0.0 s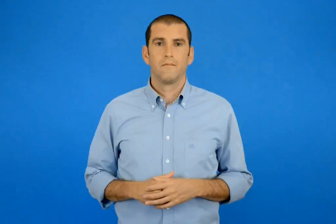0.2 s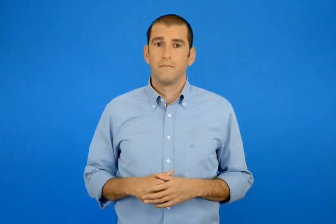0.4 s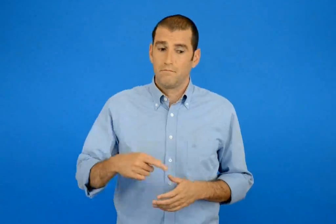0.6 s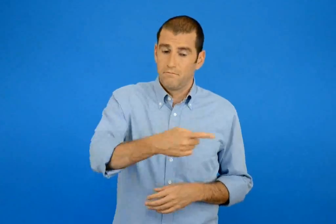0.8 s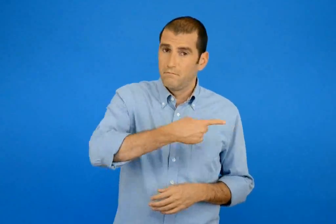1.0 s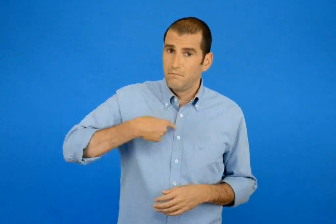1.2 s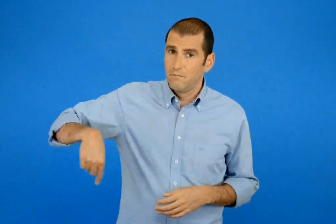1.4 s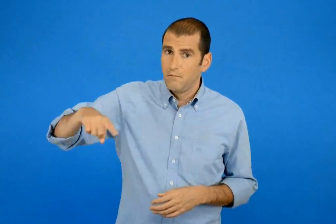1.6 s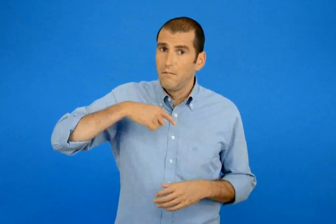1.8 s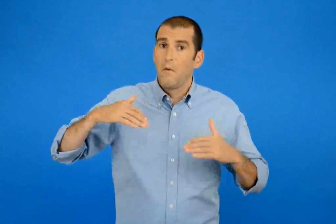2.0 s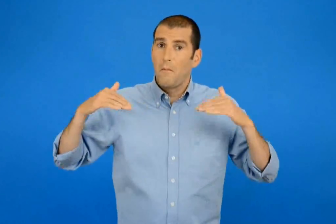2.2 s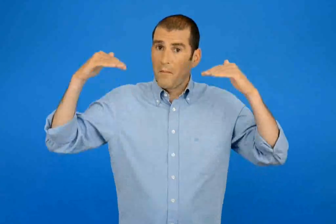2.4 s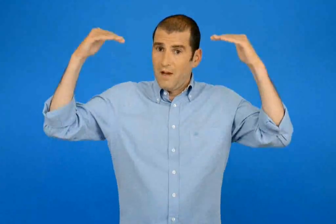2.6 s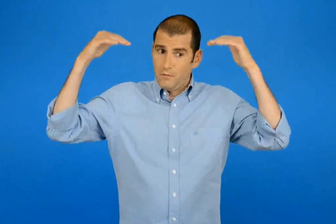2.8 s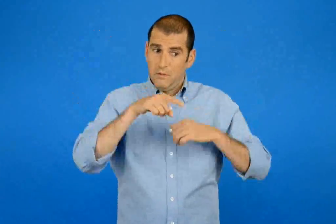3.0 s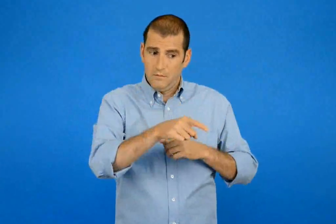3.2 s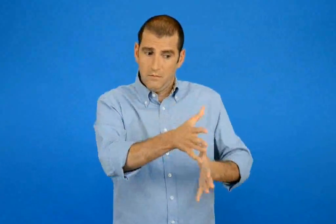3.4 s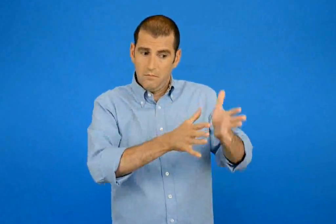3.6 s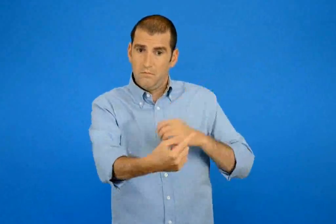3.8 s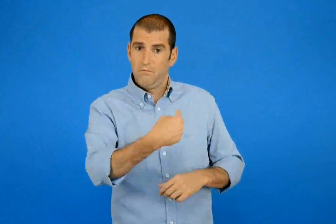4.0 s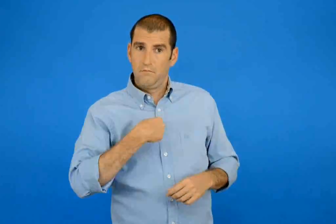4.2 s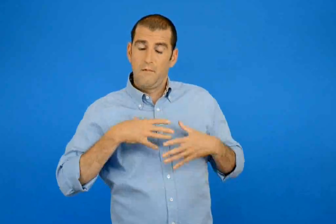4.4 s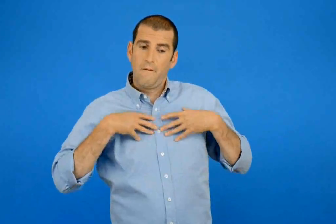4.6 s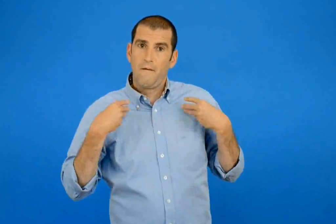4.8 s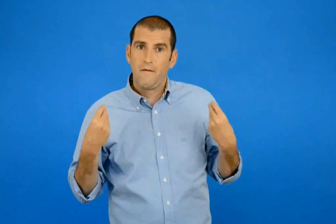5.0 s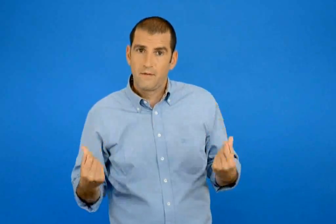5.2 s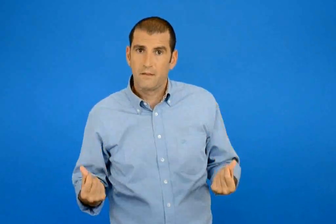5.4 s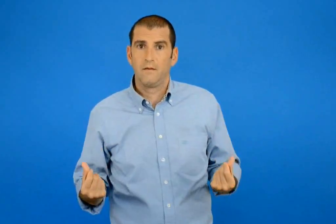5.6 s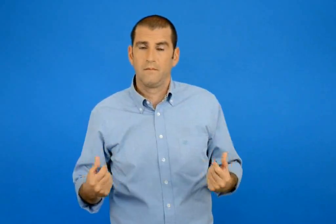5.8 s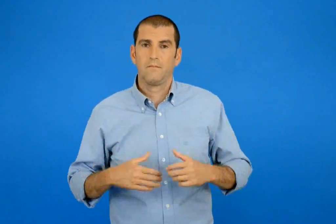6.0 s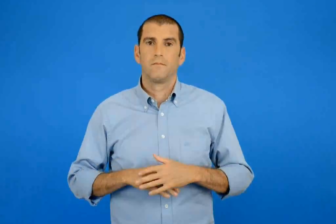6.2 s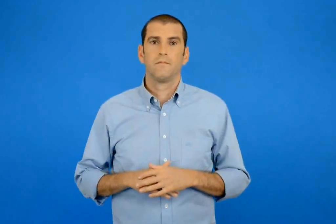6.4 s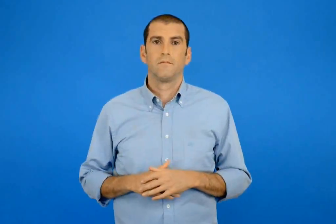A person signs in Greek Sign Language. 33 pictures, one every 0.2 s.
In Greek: στους μεγάλους να μιλάς με το σεις και με το σας
